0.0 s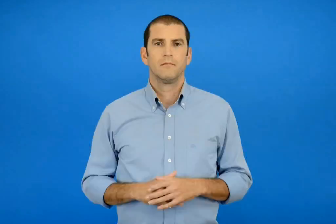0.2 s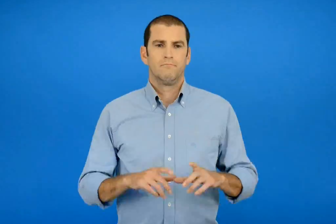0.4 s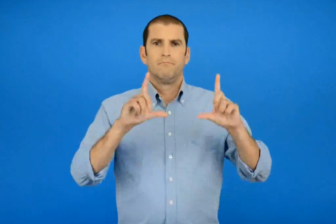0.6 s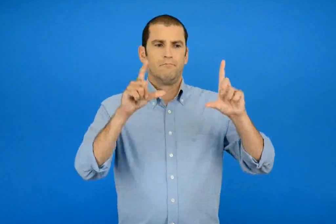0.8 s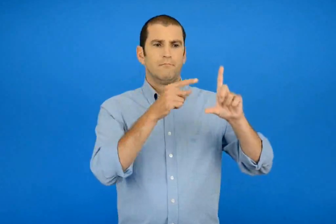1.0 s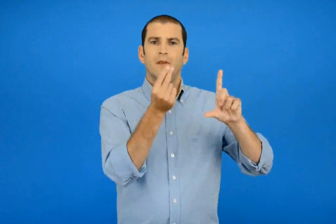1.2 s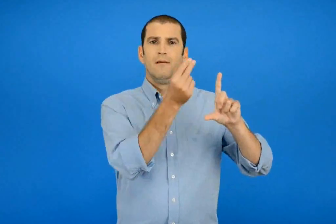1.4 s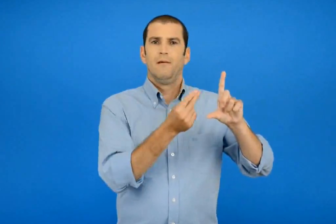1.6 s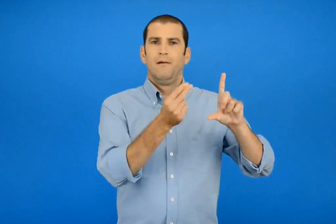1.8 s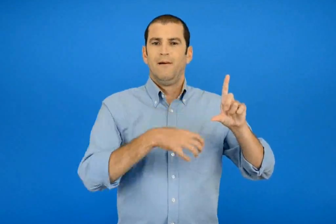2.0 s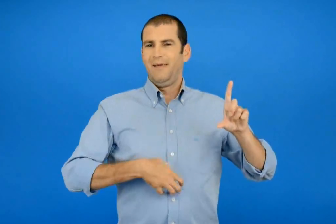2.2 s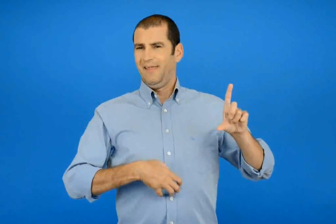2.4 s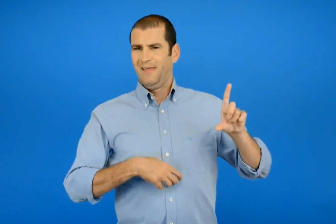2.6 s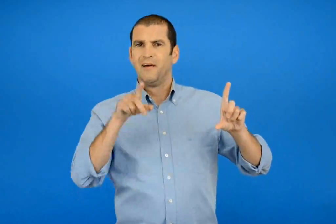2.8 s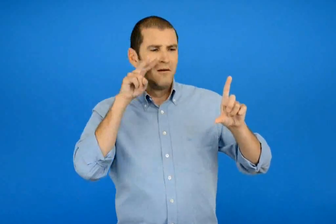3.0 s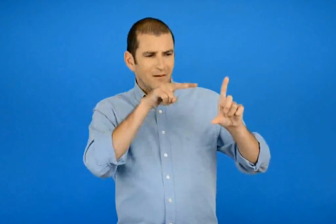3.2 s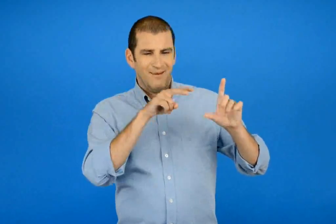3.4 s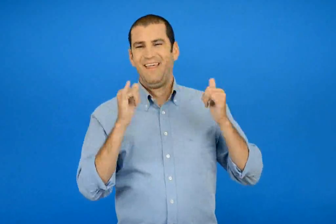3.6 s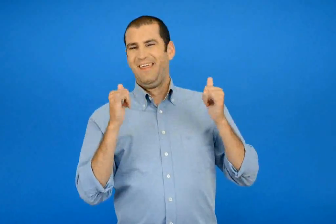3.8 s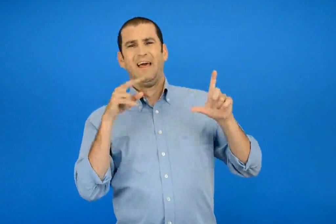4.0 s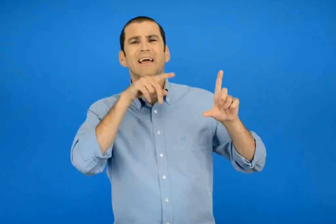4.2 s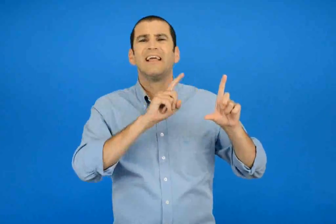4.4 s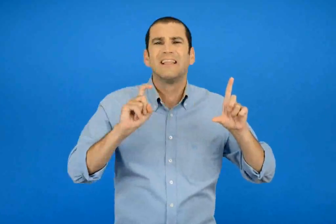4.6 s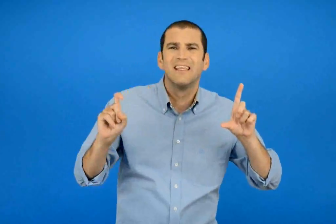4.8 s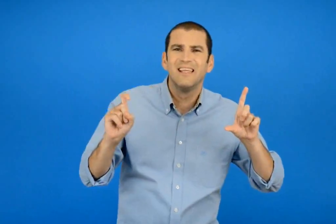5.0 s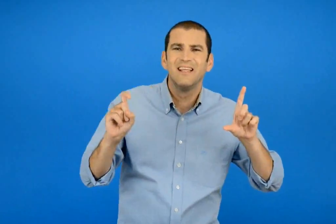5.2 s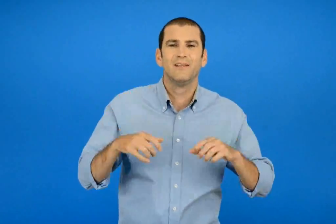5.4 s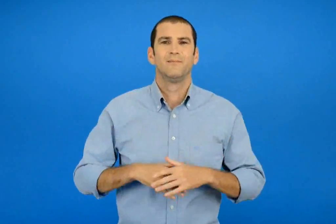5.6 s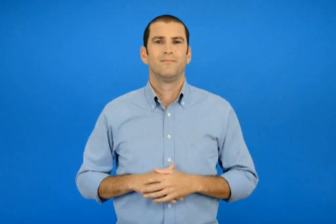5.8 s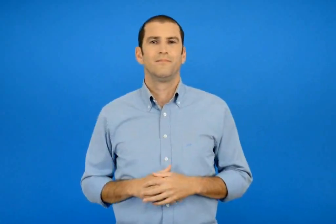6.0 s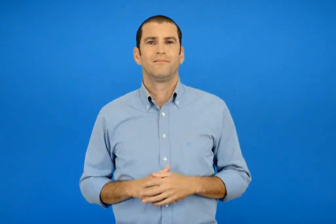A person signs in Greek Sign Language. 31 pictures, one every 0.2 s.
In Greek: τι σου φαίνεται αστείο σε αυτή τη γελοιογραφία ;
